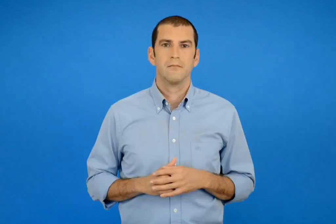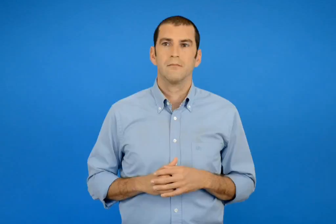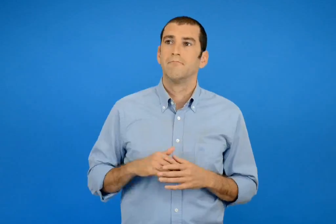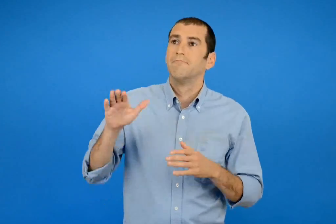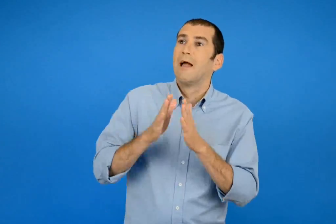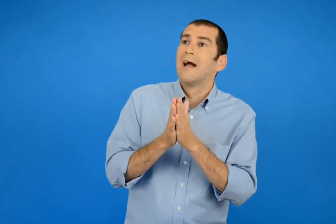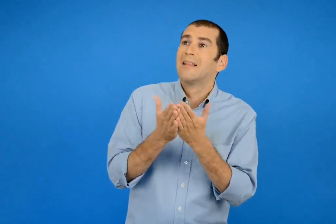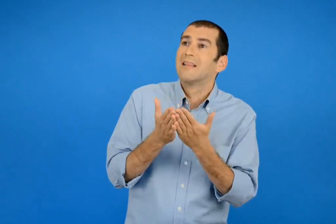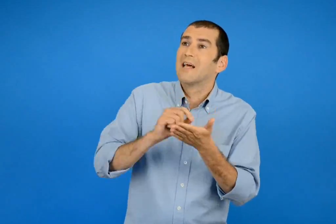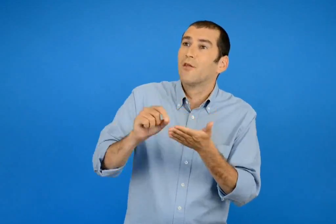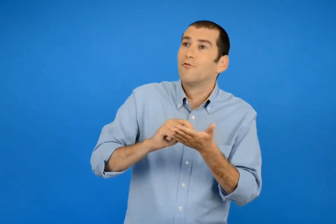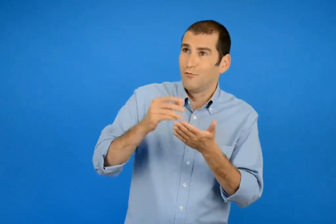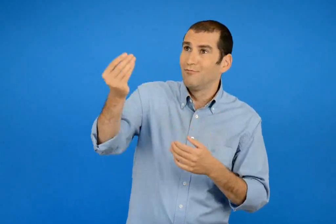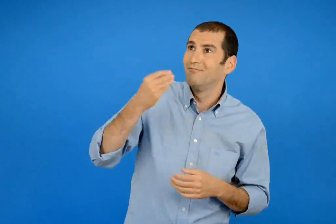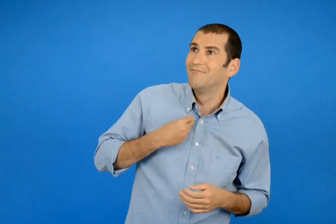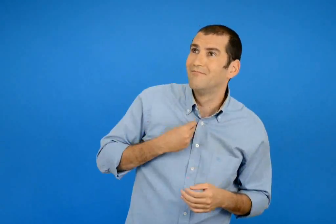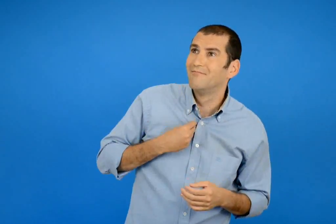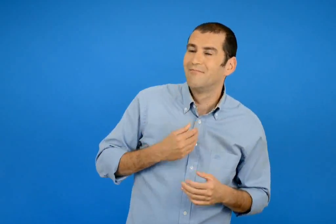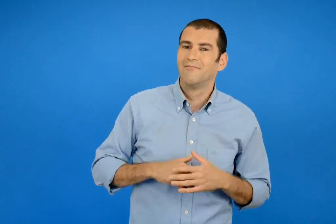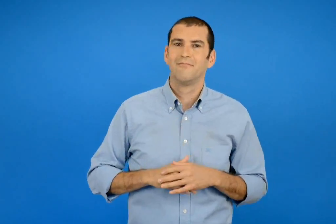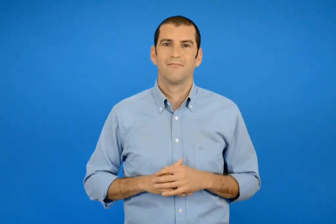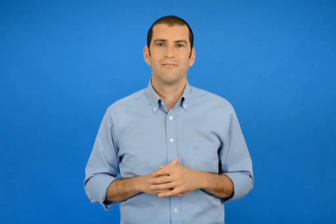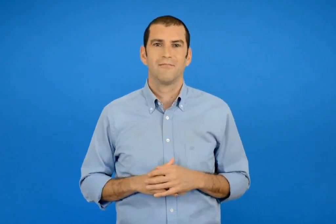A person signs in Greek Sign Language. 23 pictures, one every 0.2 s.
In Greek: μου δίνετε το τετράδιο ;
